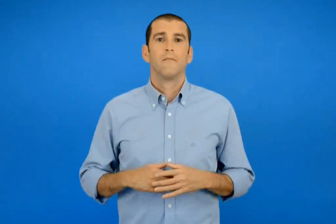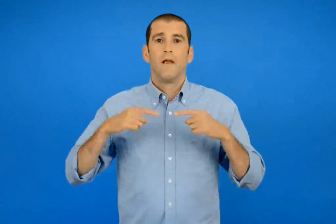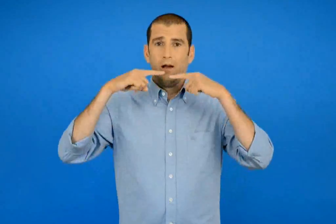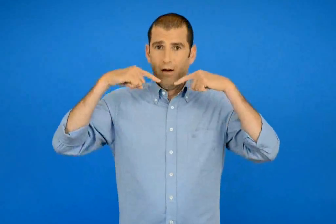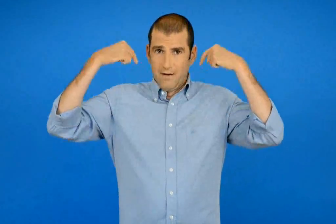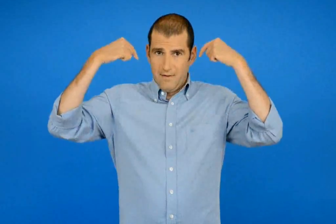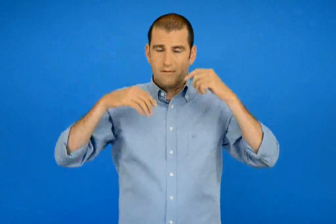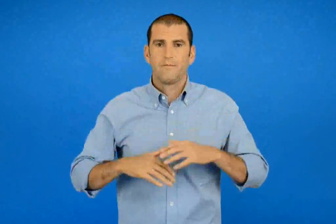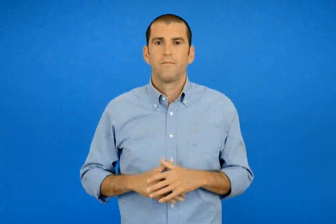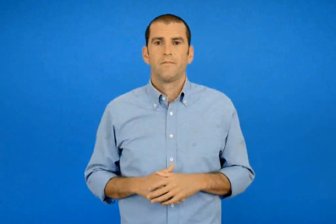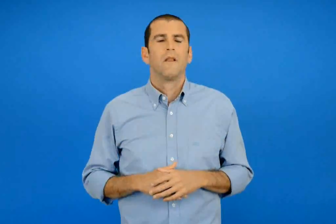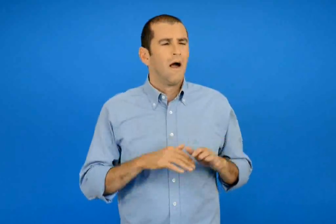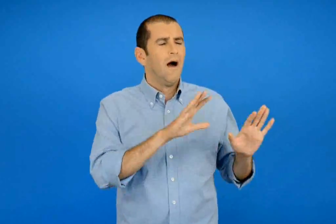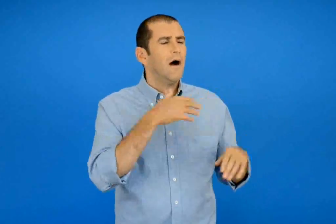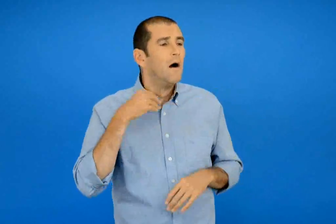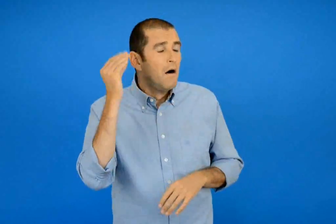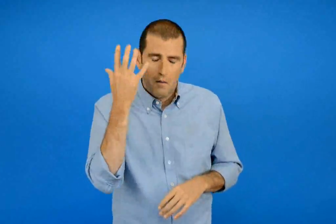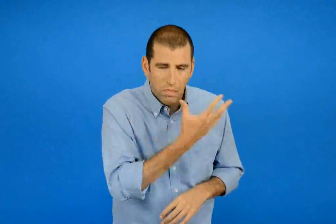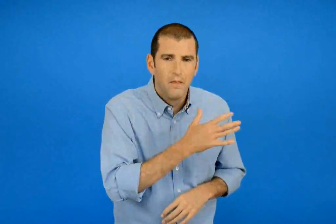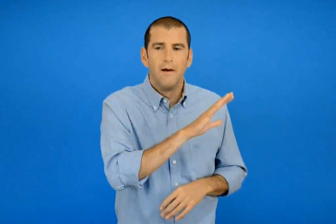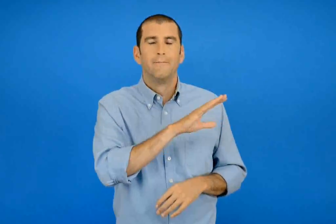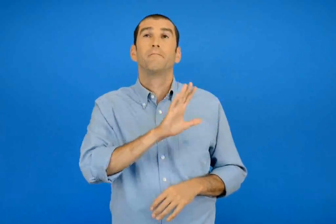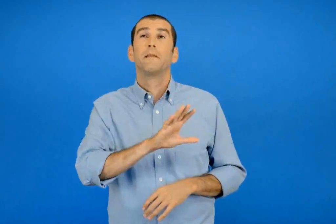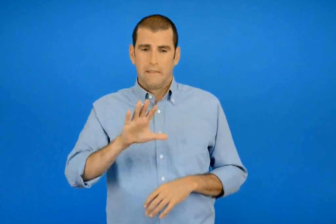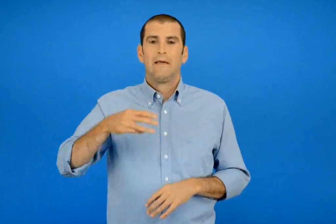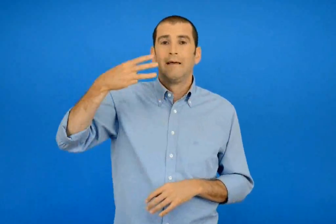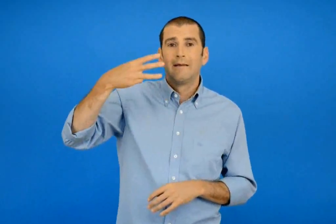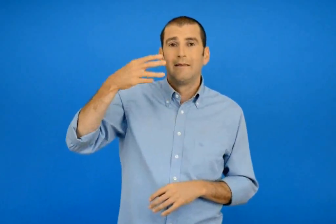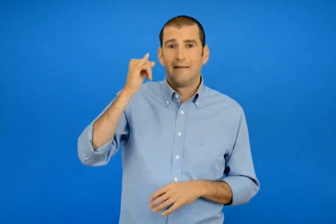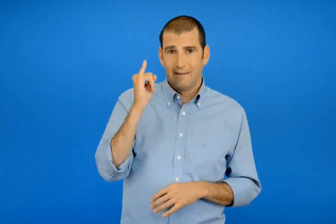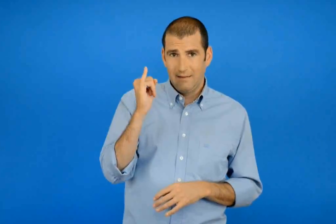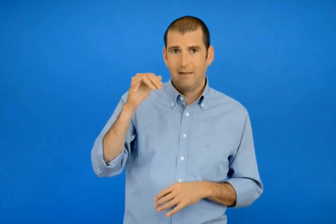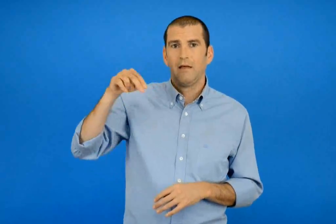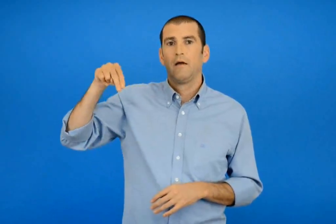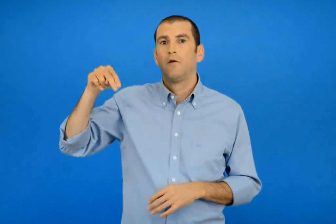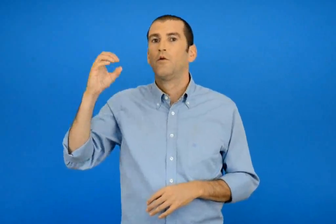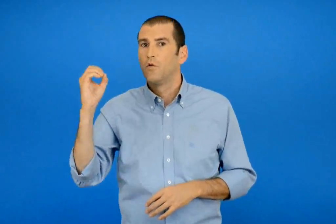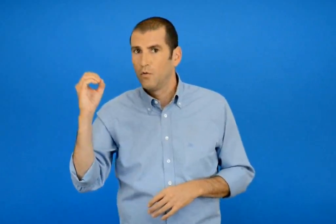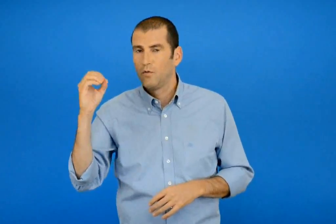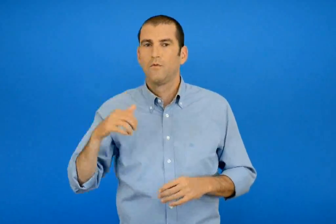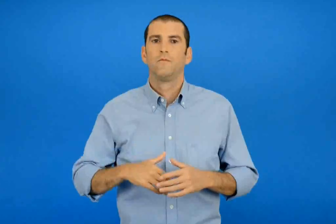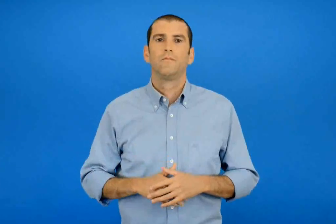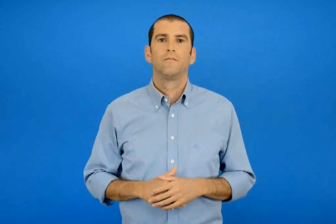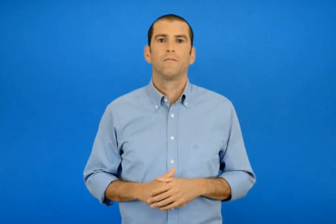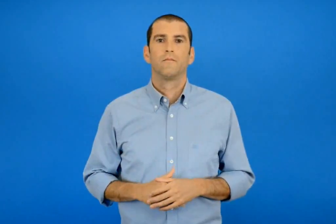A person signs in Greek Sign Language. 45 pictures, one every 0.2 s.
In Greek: χαρά καλά δεν άκουσα λοιπόν ξι νο
